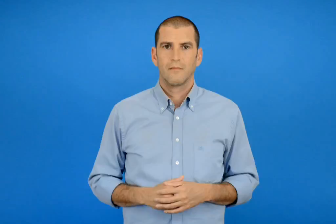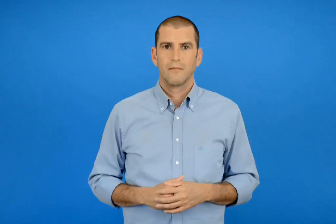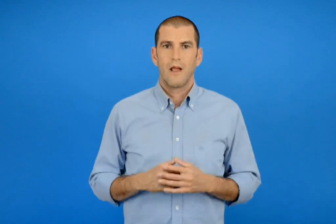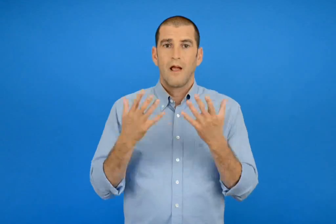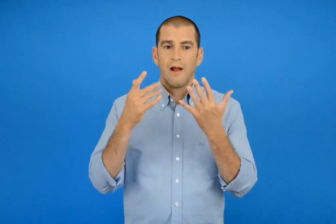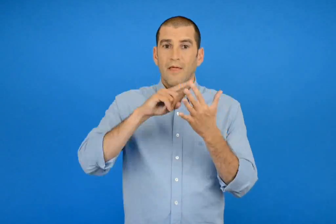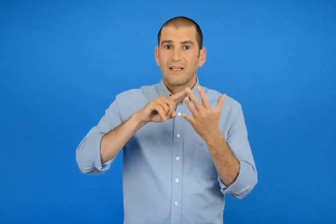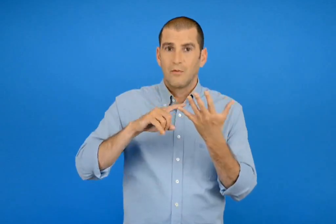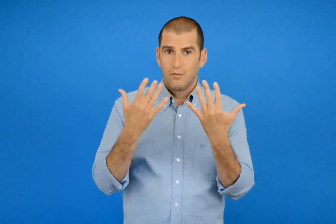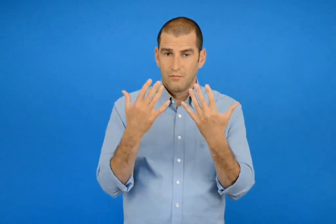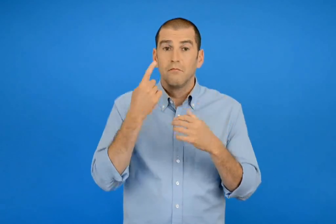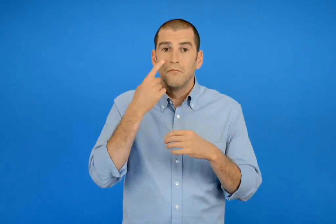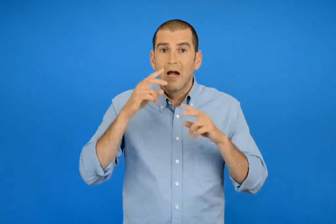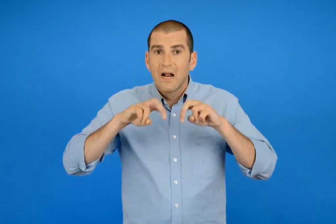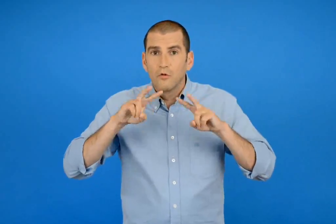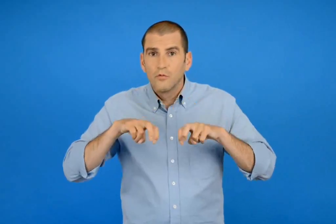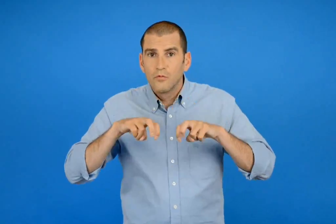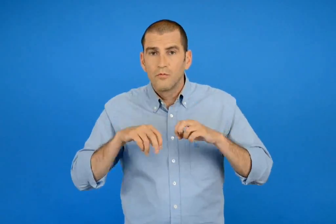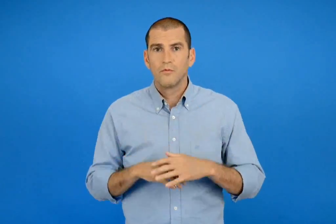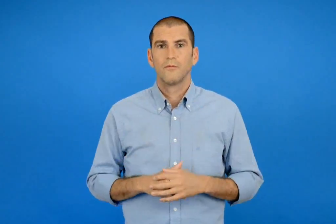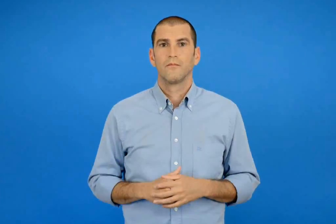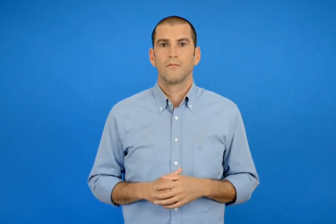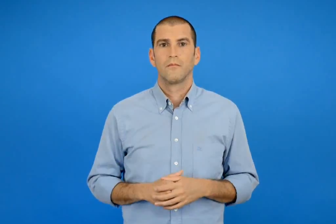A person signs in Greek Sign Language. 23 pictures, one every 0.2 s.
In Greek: ελέγχω με τα δάχτυλα μου
